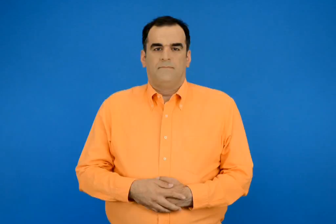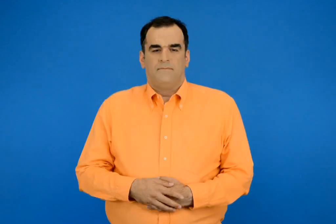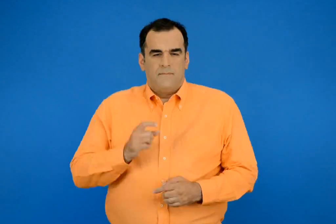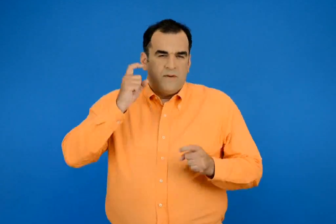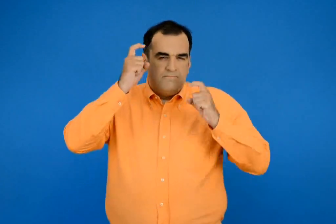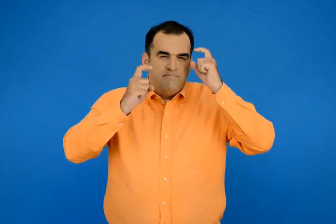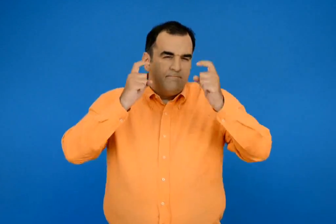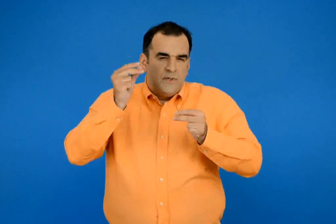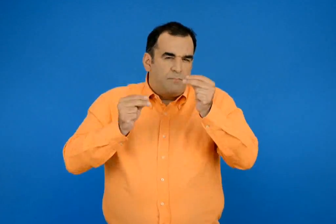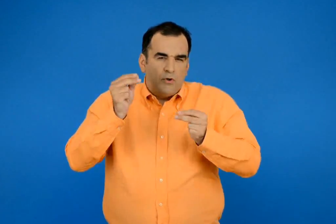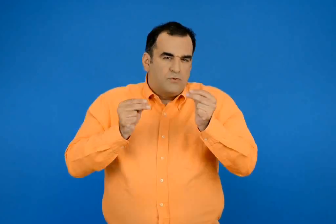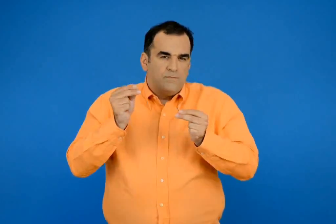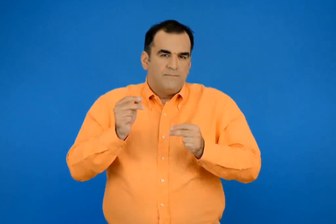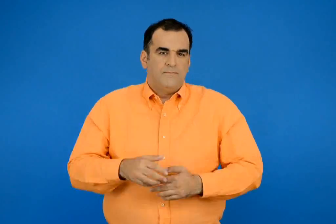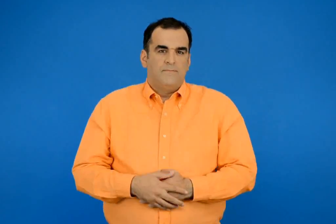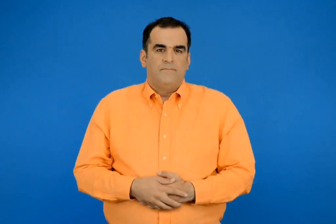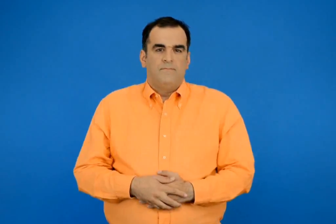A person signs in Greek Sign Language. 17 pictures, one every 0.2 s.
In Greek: υπολογίζω
